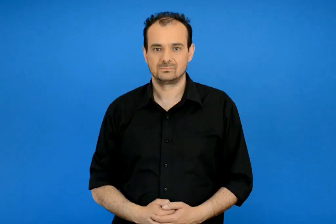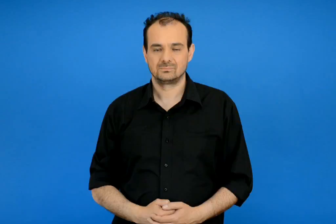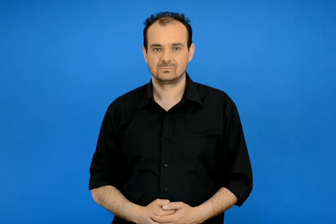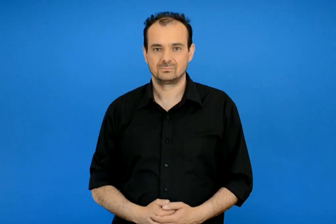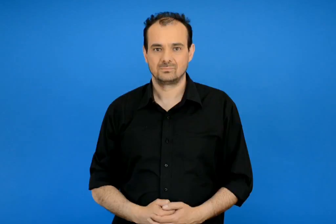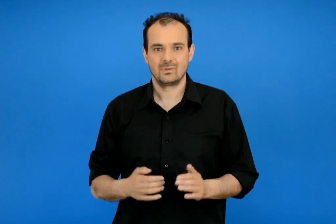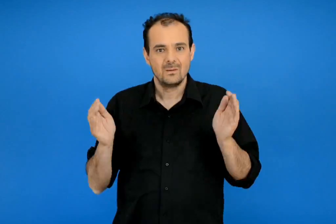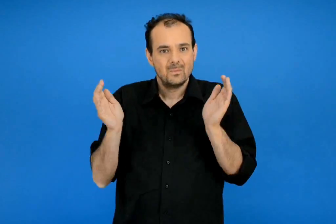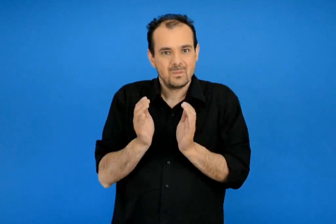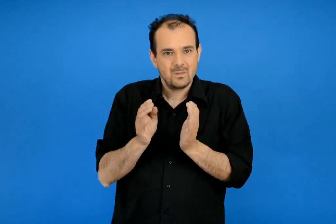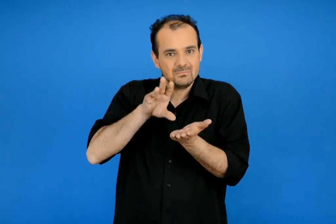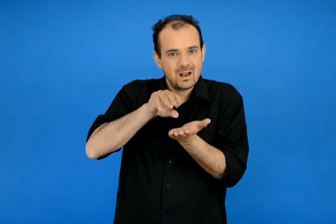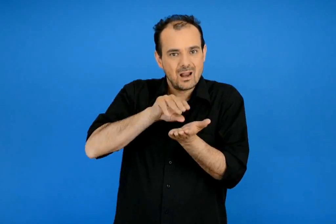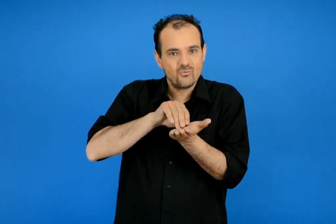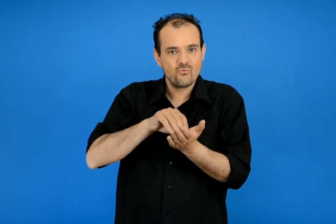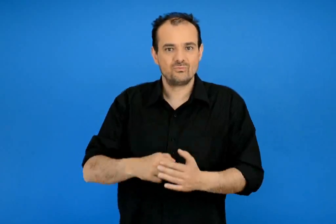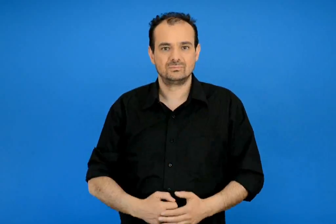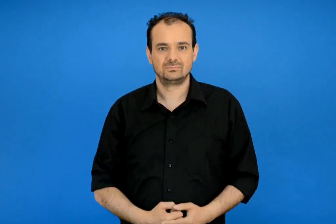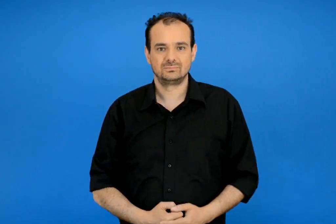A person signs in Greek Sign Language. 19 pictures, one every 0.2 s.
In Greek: μπακάλικο
